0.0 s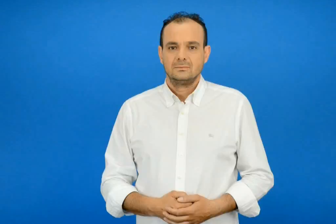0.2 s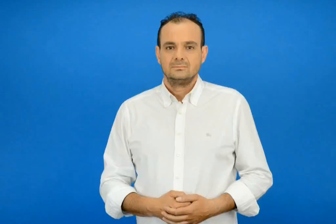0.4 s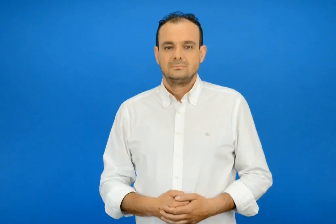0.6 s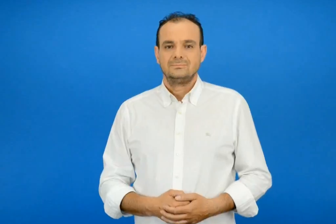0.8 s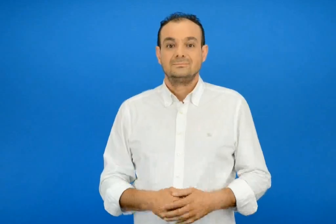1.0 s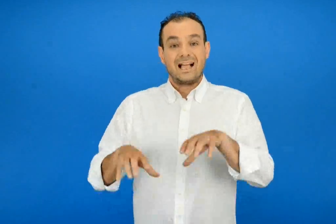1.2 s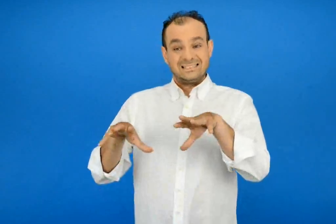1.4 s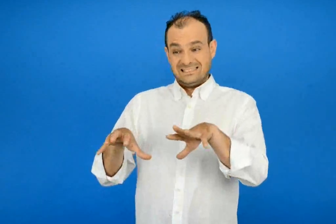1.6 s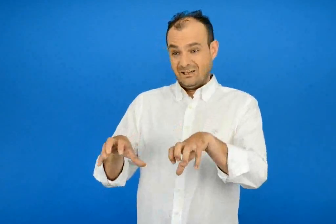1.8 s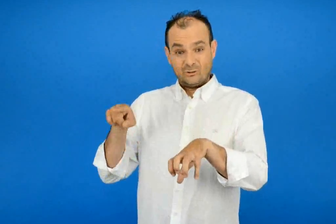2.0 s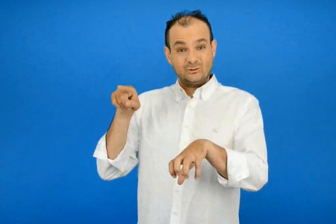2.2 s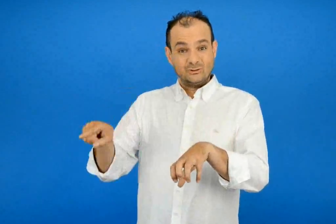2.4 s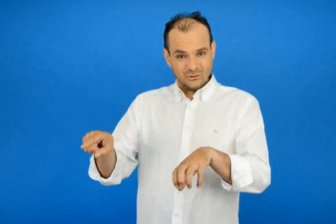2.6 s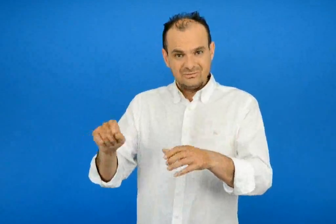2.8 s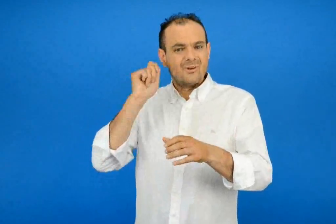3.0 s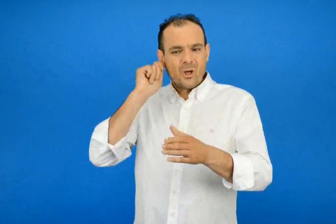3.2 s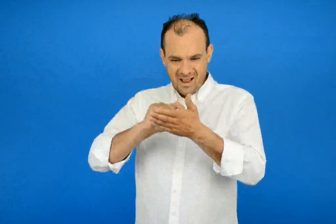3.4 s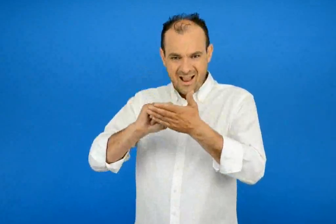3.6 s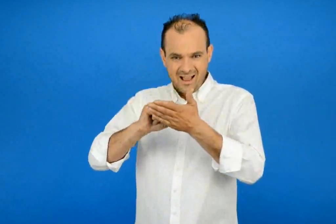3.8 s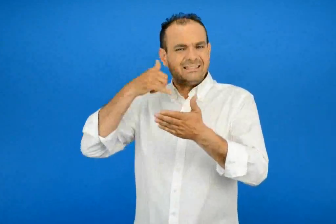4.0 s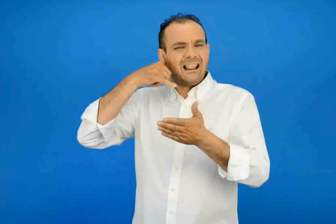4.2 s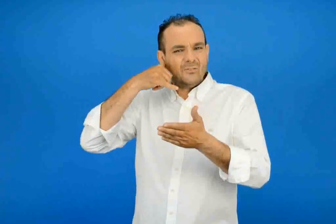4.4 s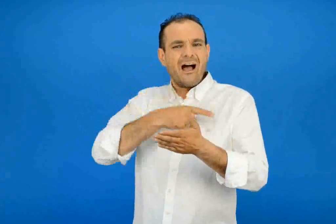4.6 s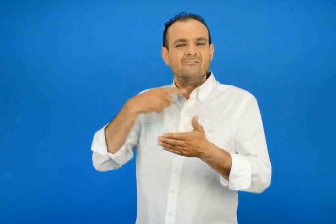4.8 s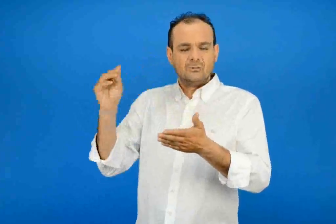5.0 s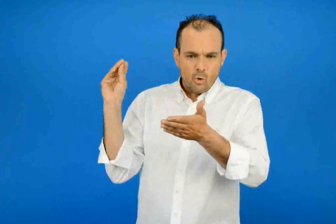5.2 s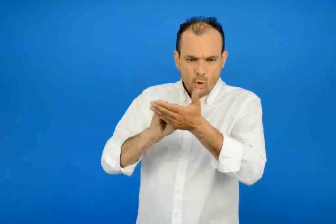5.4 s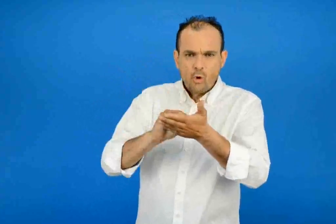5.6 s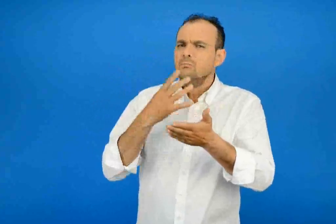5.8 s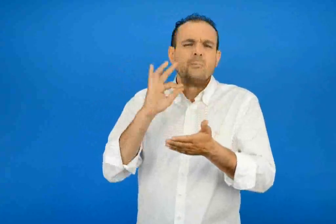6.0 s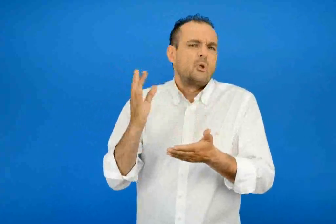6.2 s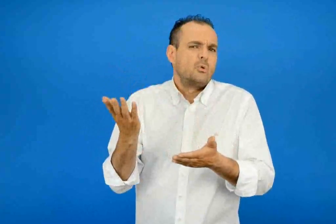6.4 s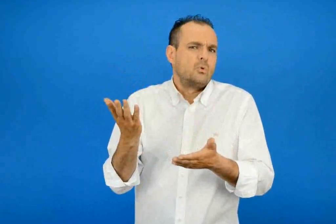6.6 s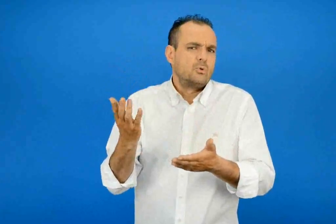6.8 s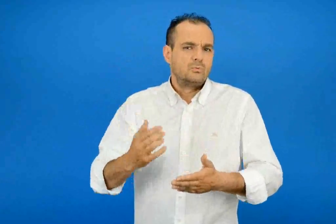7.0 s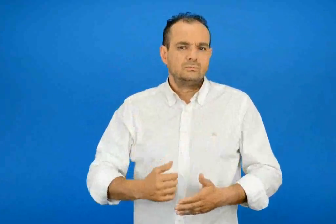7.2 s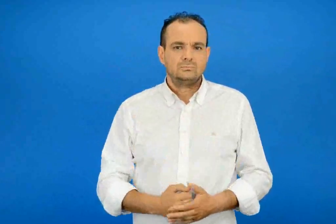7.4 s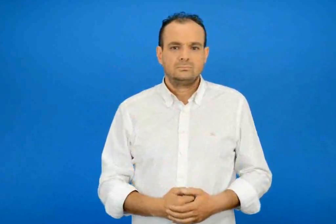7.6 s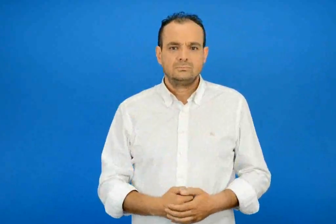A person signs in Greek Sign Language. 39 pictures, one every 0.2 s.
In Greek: γιατί στην ταυτότητα του σκύλου έχουν γράψει το τηλέφωνο του αφεντικού του ;
